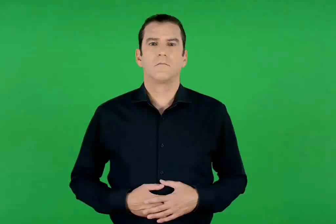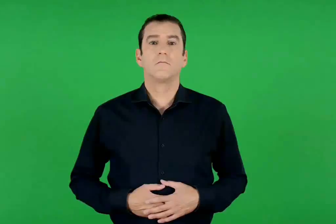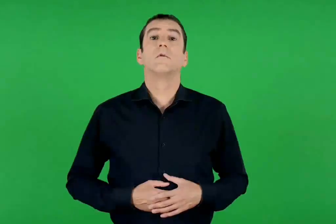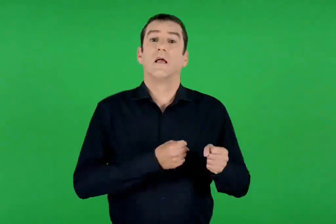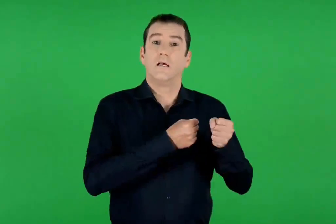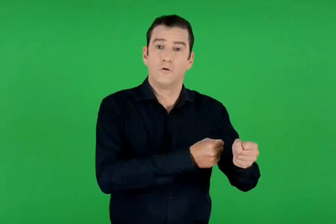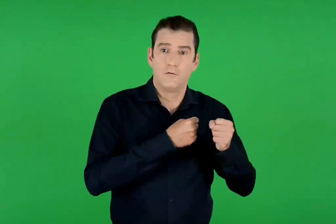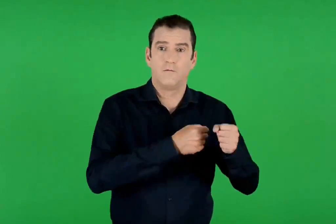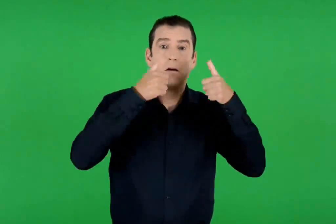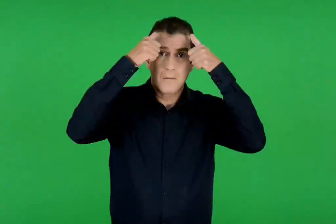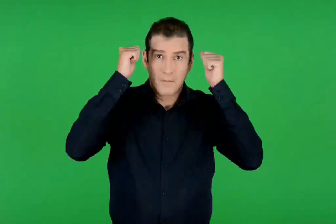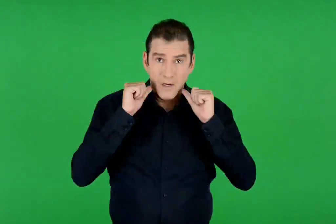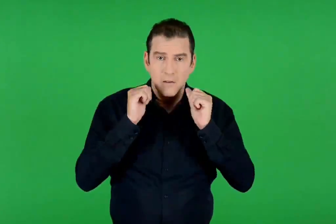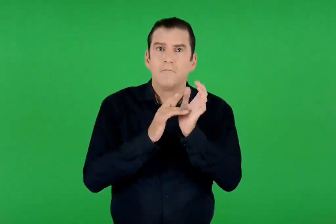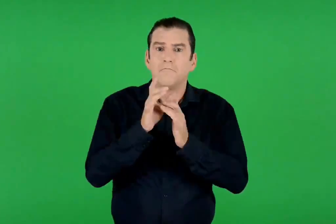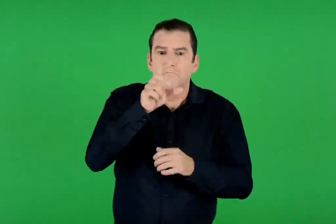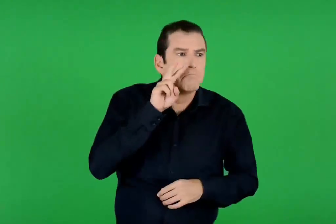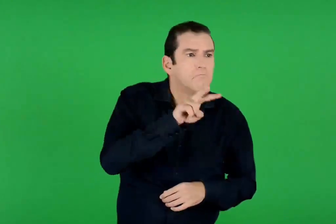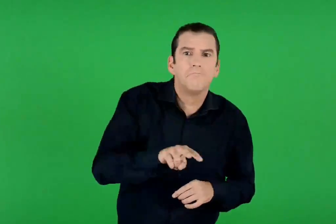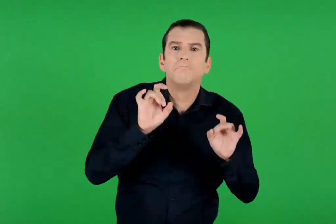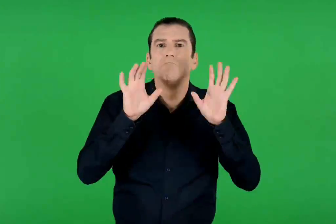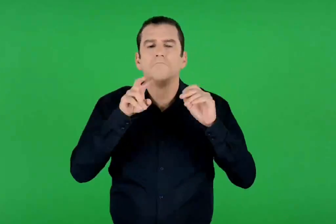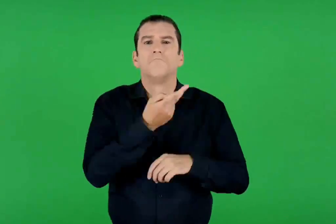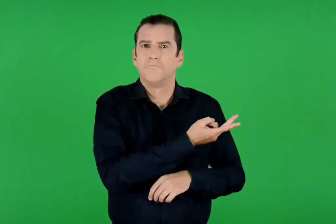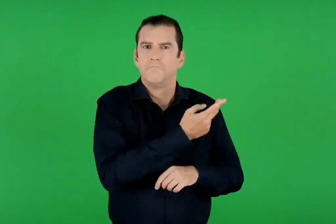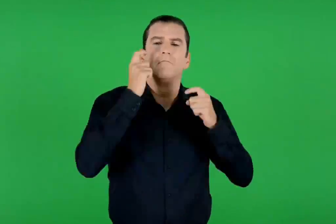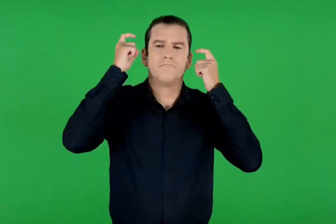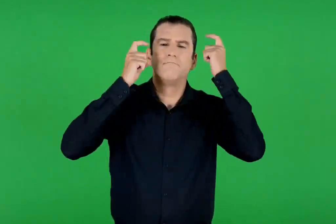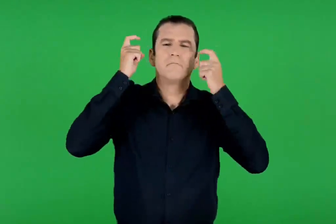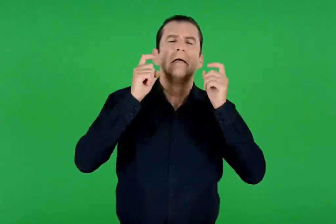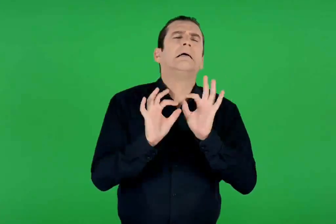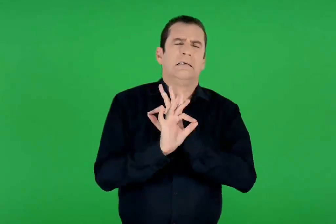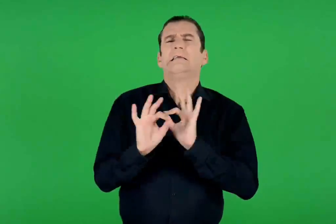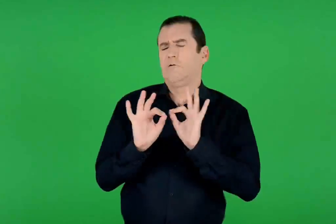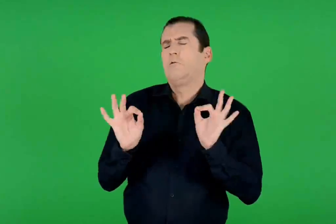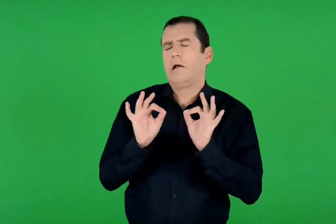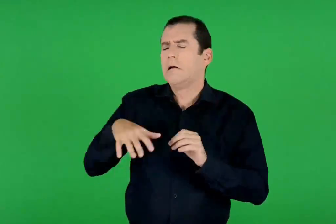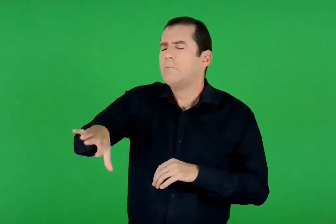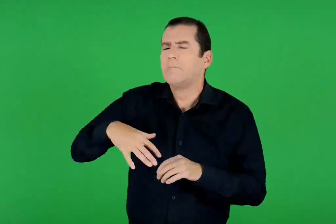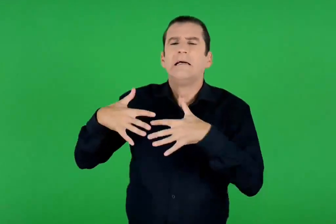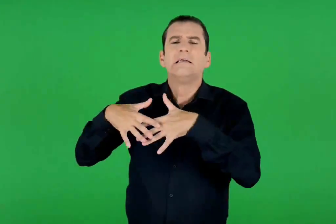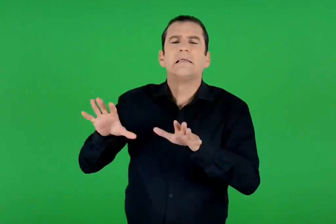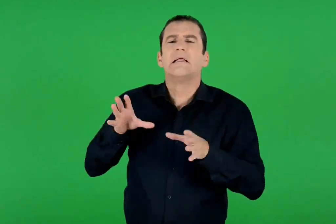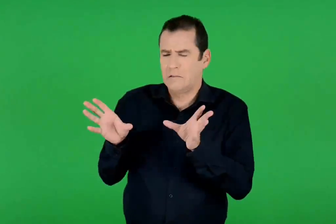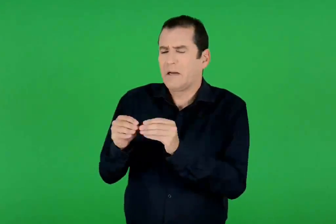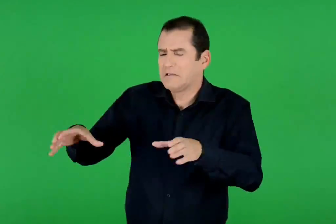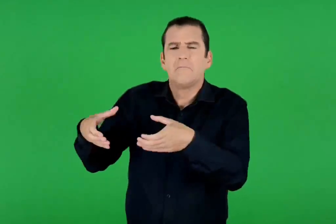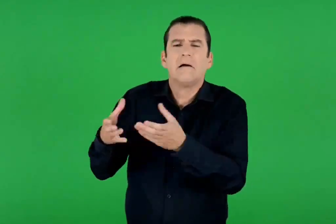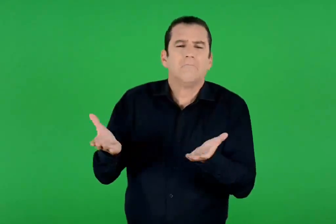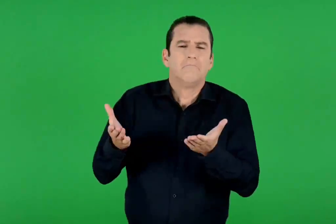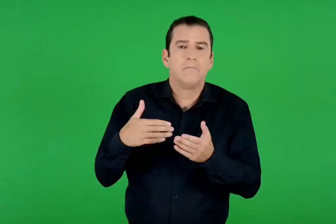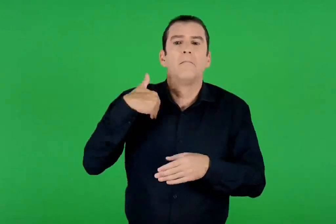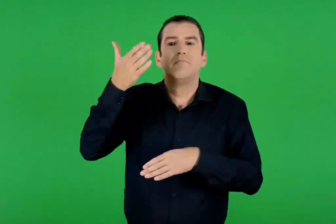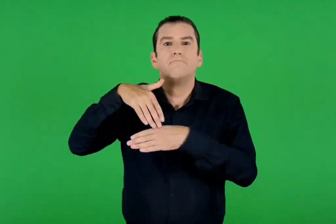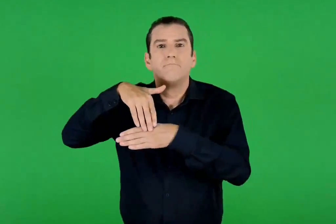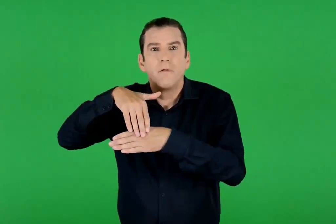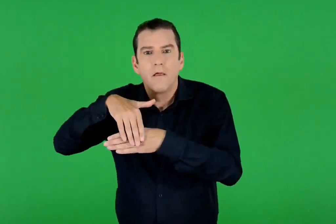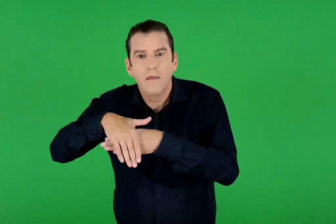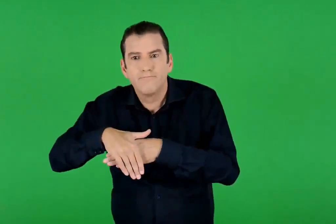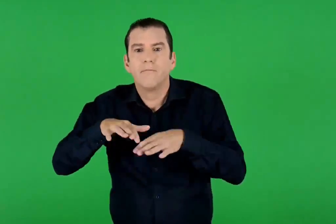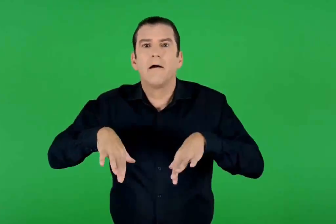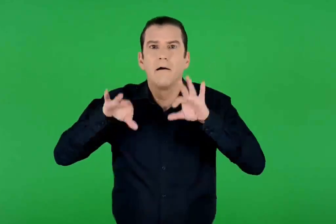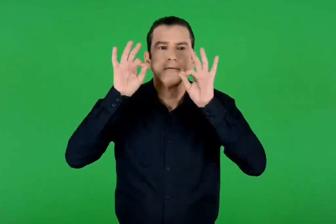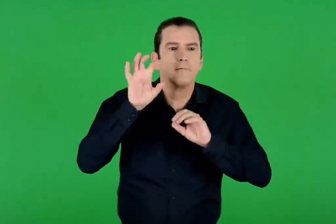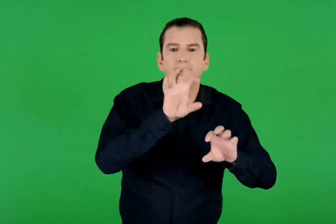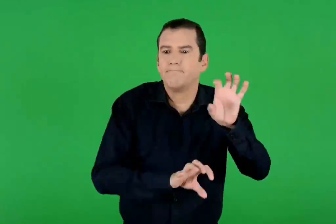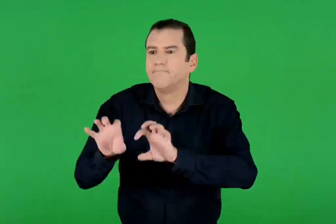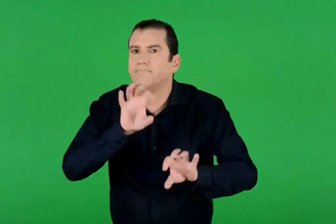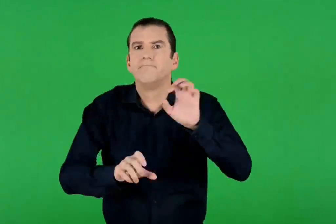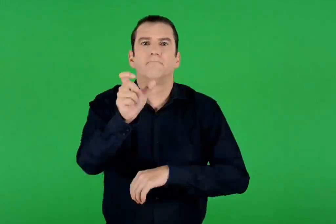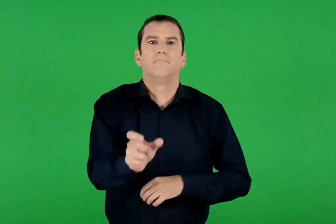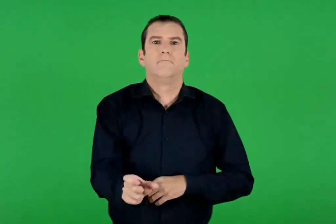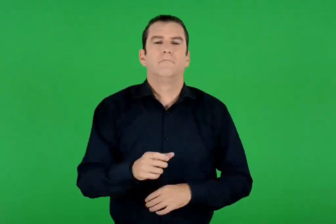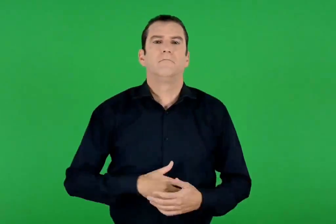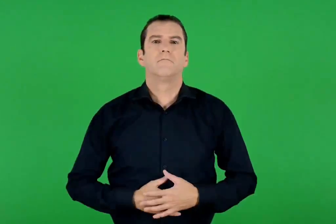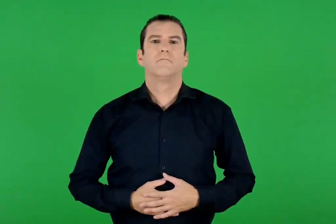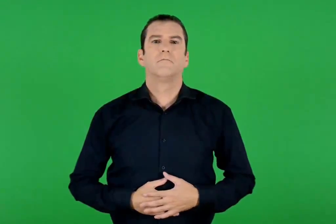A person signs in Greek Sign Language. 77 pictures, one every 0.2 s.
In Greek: ο ιωσήφ και η μαρία , όταν δεν τον είδαν , σκέφτηκαν σίγουρα κάπου θα είναι με τους συγγενείς μας. το βράδυ άρχισαν να τον γυρεύουν παντού
